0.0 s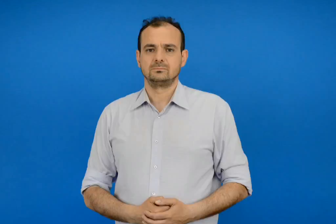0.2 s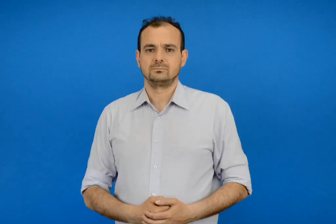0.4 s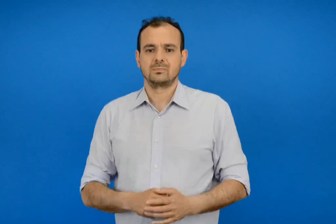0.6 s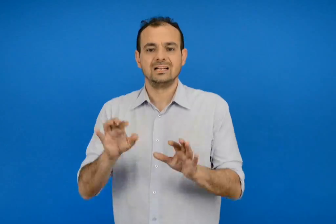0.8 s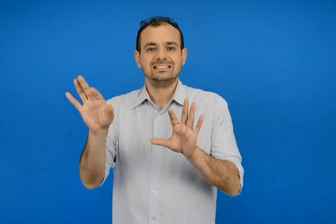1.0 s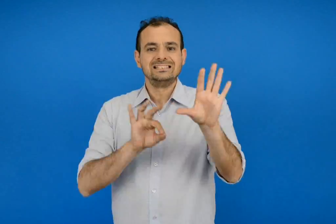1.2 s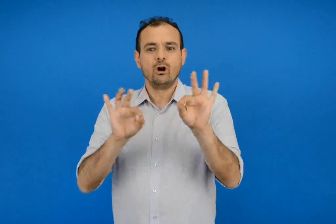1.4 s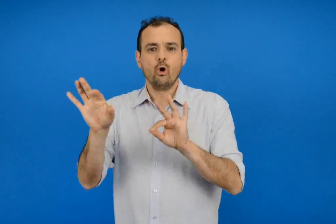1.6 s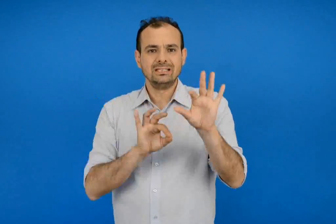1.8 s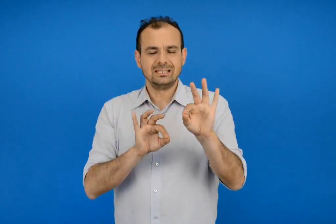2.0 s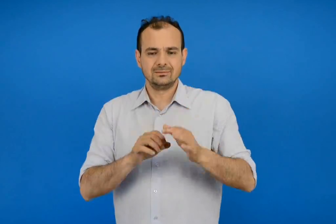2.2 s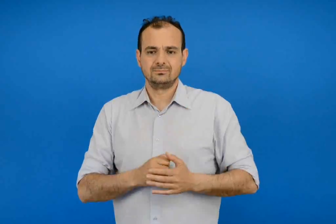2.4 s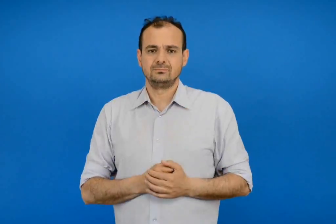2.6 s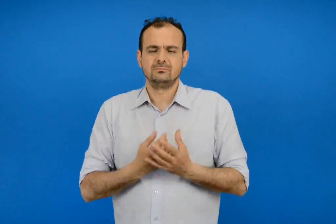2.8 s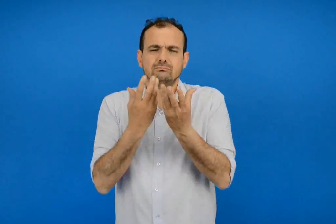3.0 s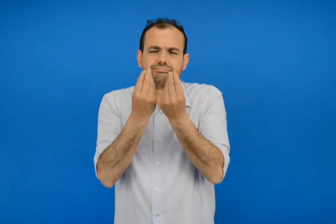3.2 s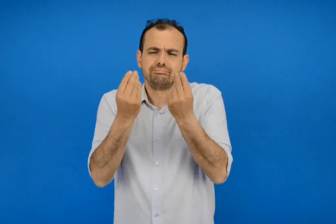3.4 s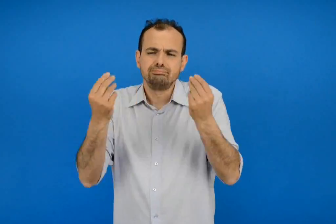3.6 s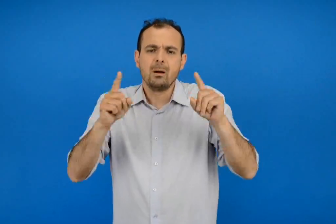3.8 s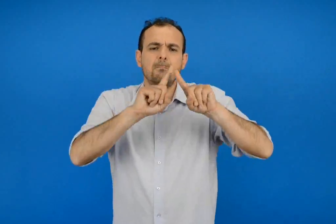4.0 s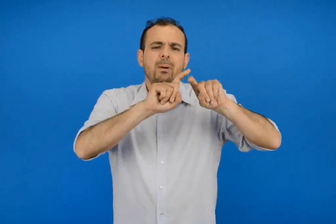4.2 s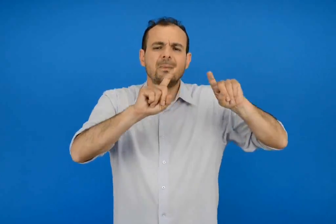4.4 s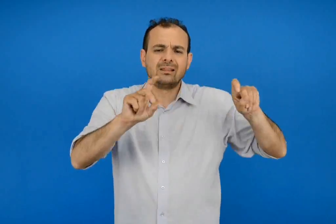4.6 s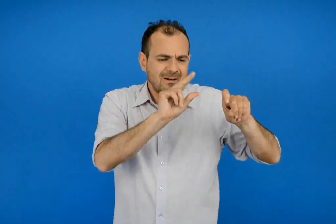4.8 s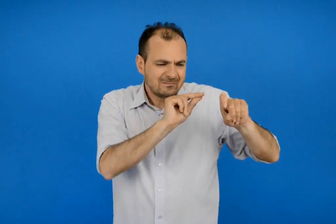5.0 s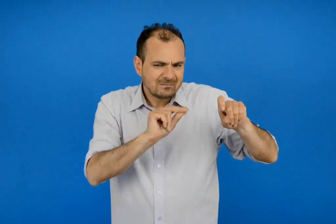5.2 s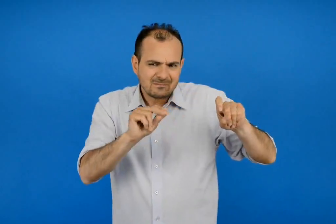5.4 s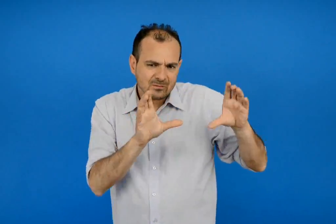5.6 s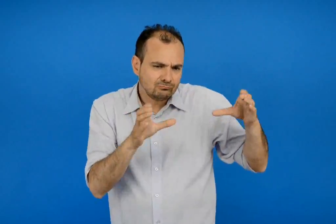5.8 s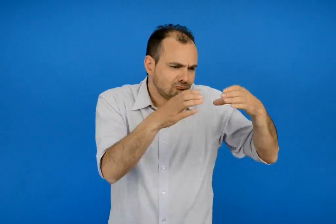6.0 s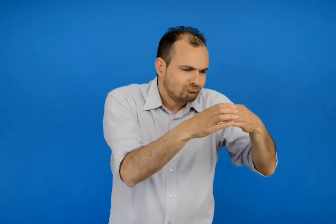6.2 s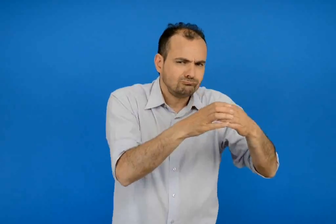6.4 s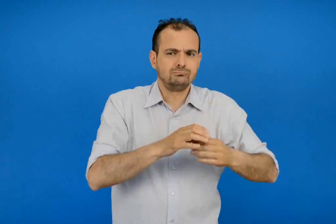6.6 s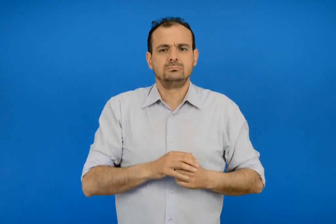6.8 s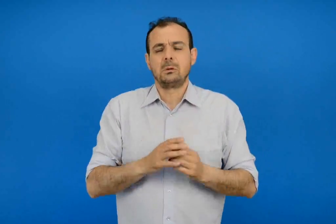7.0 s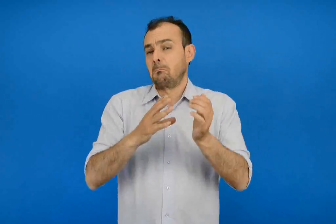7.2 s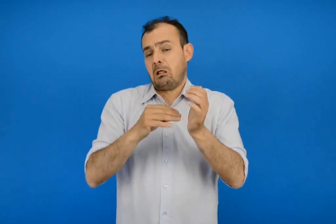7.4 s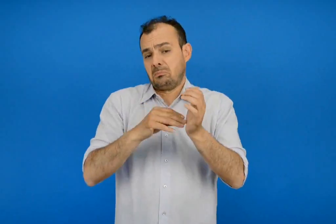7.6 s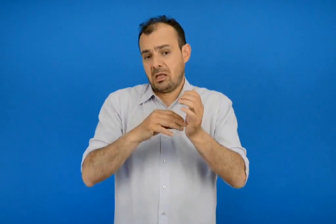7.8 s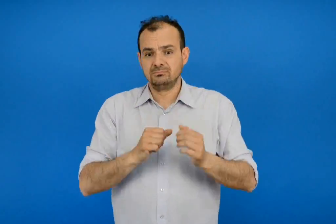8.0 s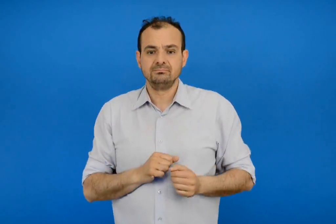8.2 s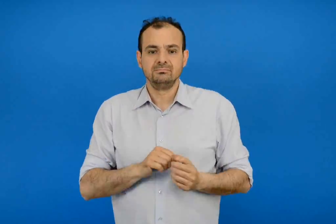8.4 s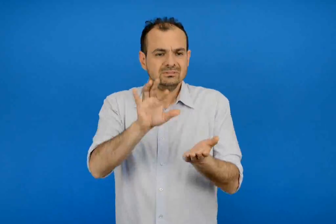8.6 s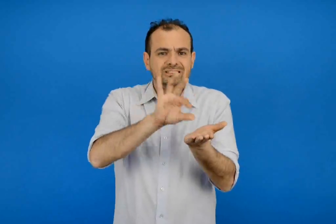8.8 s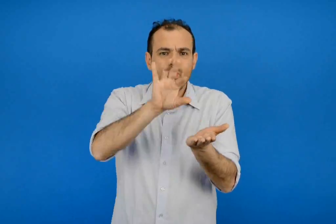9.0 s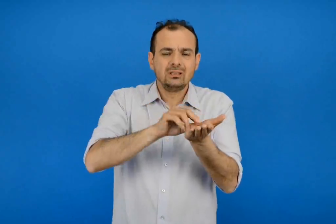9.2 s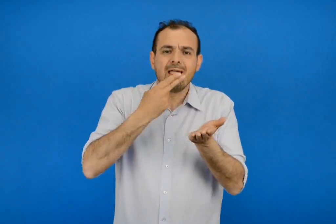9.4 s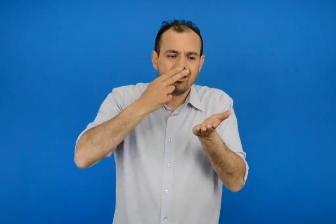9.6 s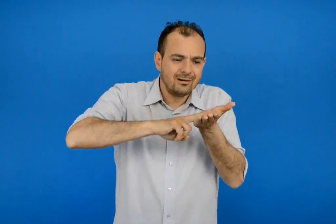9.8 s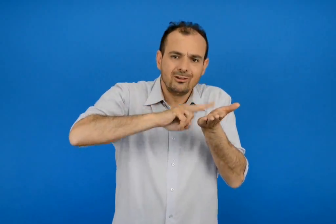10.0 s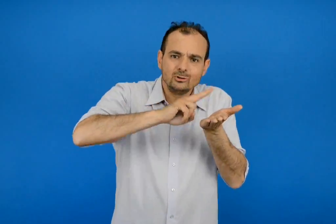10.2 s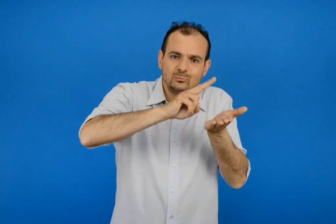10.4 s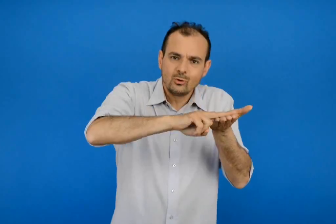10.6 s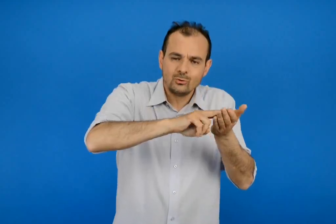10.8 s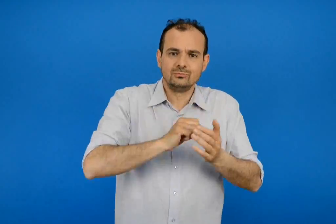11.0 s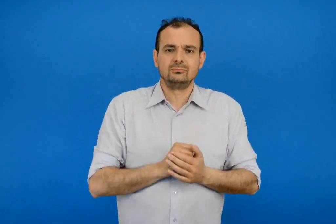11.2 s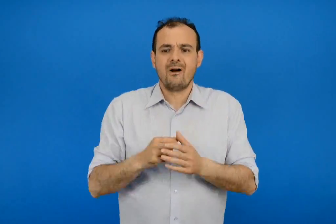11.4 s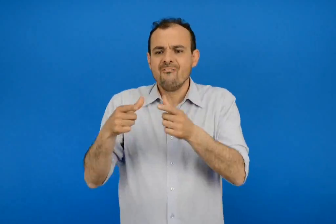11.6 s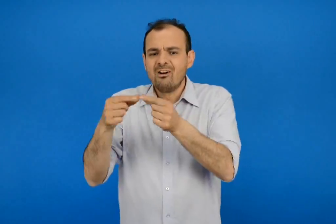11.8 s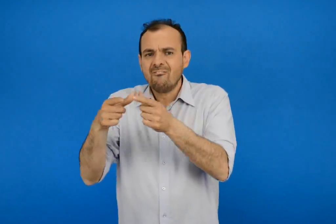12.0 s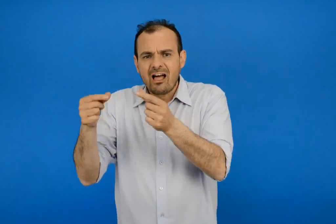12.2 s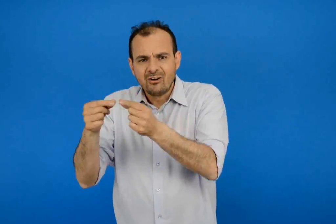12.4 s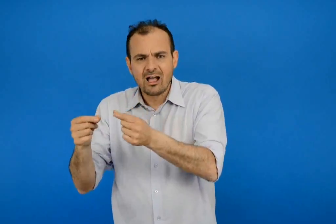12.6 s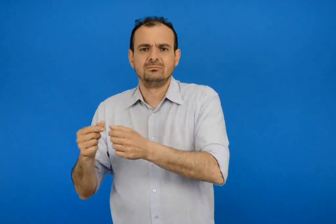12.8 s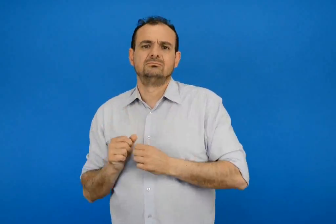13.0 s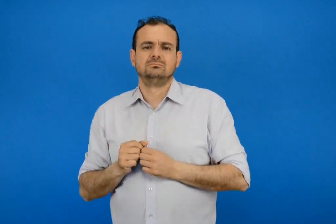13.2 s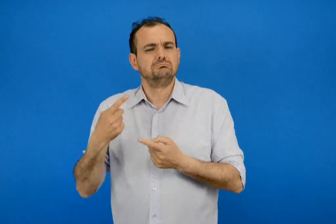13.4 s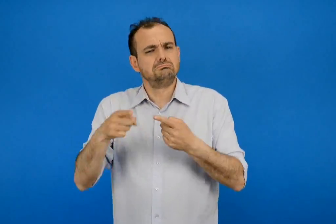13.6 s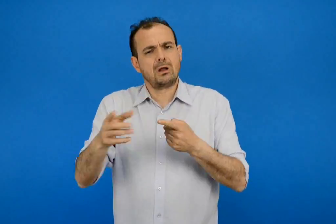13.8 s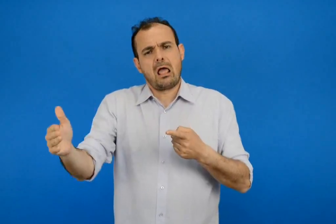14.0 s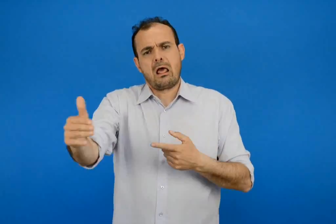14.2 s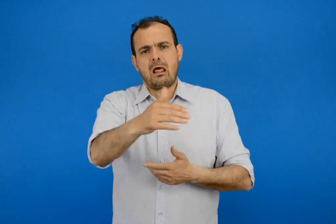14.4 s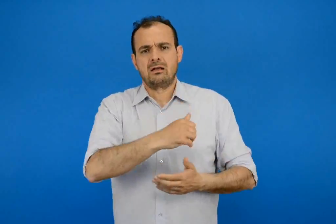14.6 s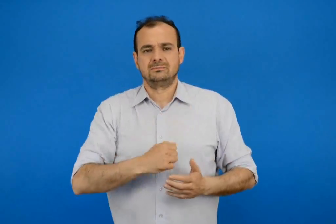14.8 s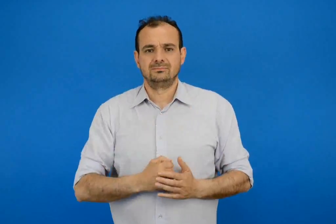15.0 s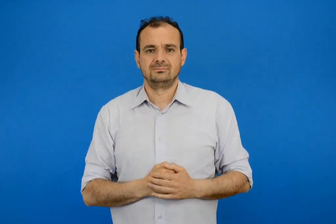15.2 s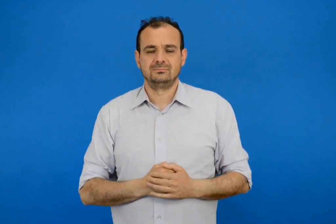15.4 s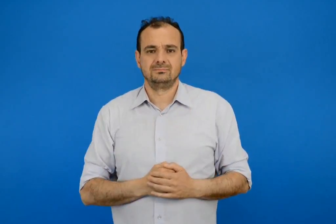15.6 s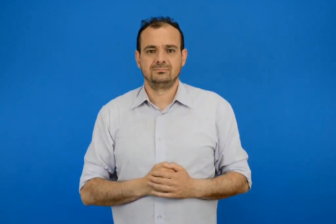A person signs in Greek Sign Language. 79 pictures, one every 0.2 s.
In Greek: συλλογή πολλά πράγματα με παρόμοια χαρακτηριστικά προ χριστού συλλογή γραμματοσήμων φύλλων και άλλα
